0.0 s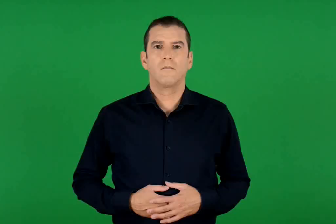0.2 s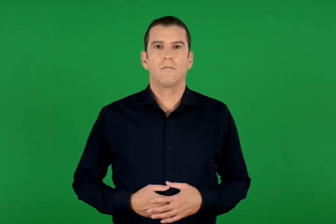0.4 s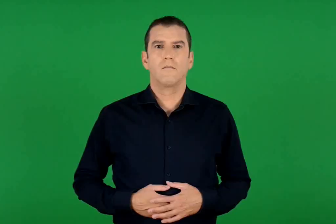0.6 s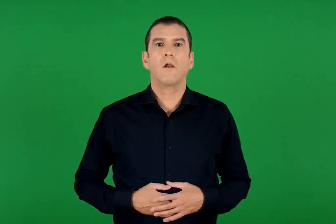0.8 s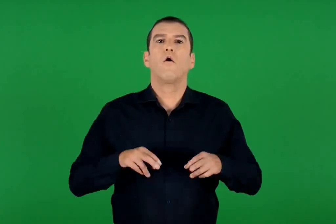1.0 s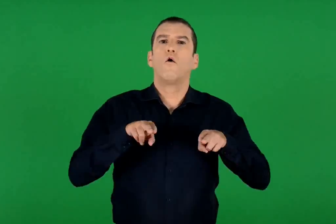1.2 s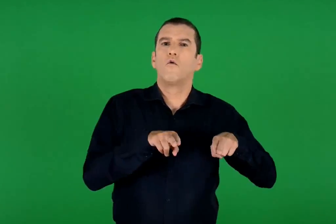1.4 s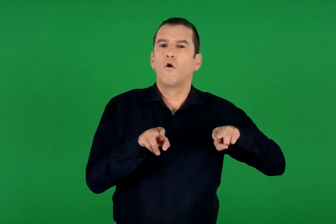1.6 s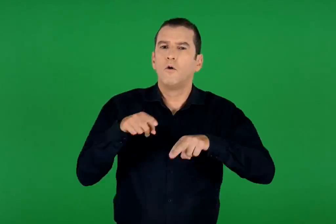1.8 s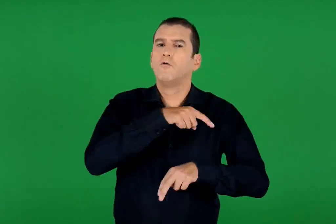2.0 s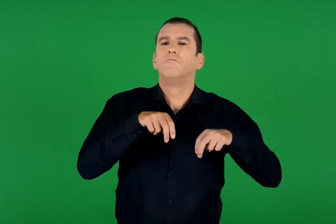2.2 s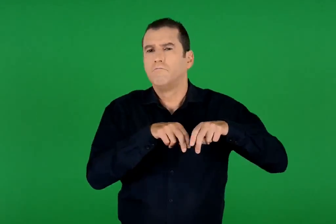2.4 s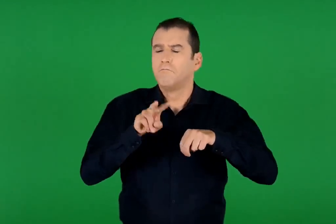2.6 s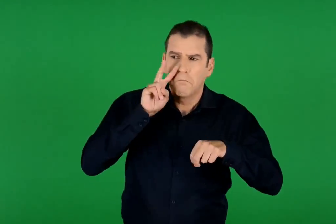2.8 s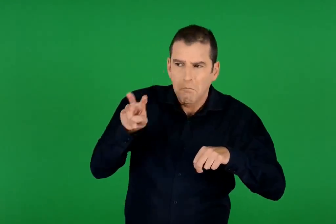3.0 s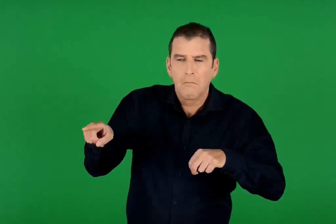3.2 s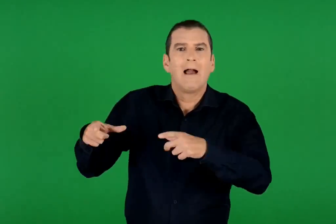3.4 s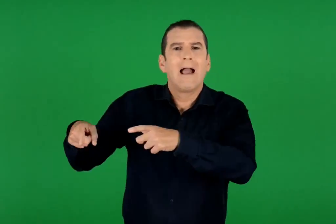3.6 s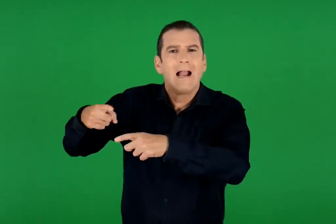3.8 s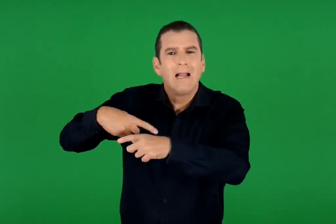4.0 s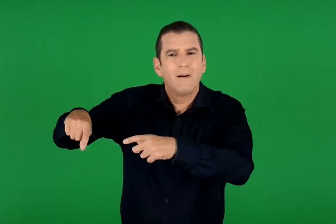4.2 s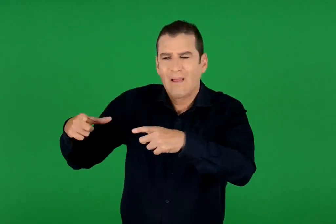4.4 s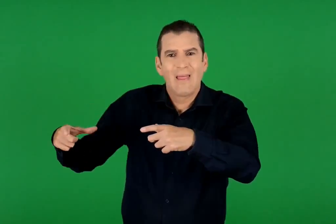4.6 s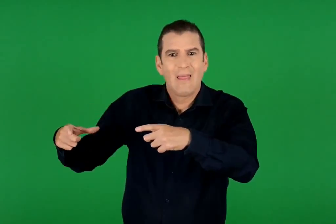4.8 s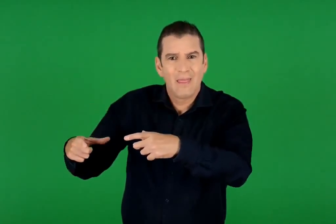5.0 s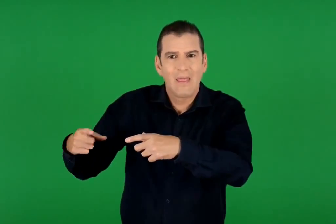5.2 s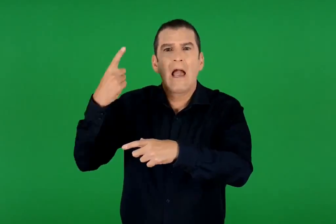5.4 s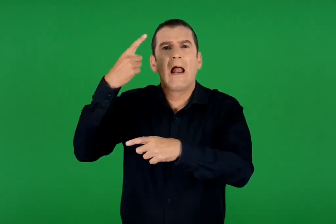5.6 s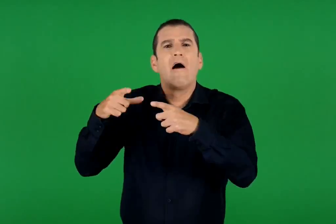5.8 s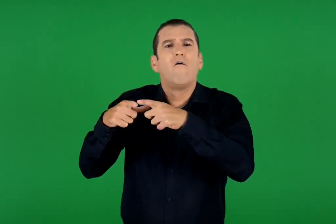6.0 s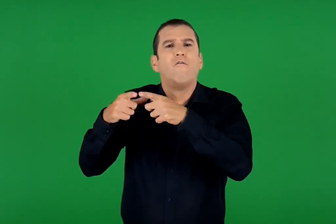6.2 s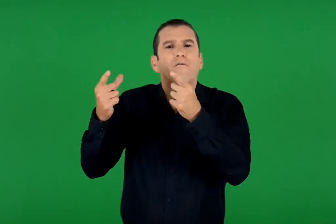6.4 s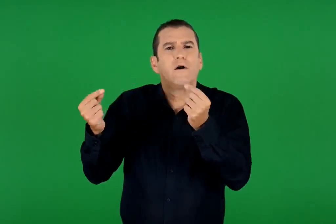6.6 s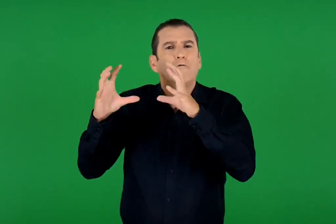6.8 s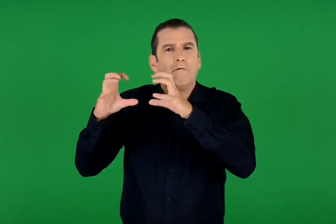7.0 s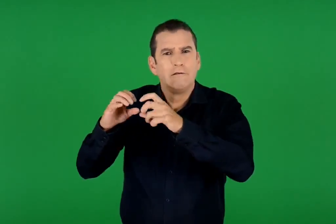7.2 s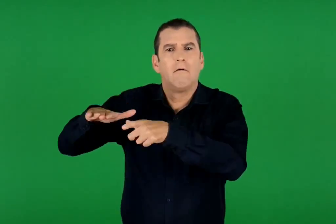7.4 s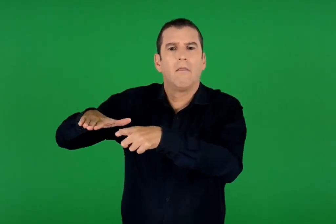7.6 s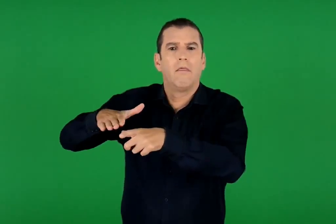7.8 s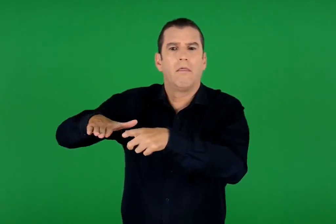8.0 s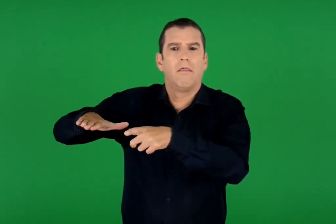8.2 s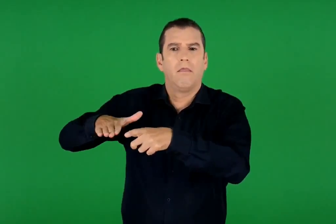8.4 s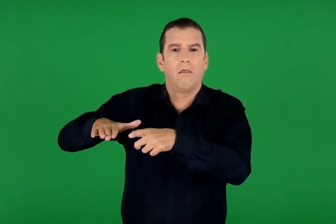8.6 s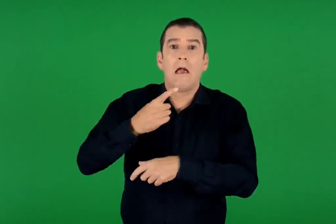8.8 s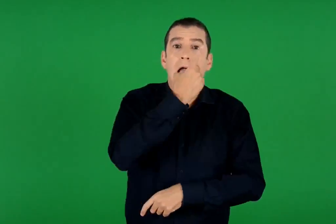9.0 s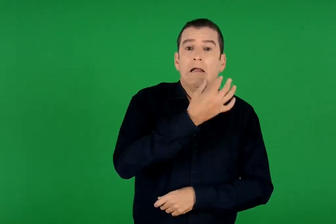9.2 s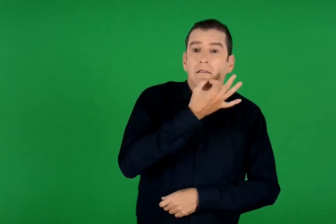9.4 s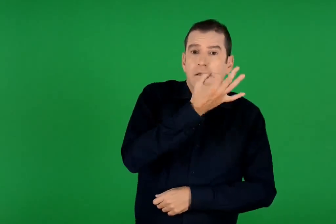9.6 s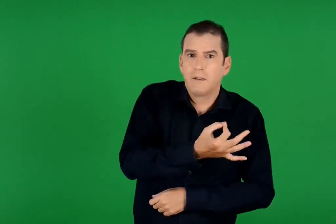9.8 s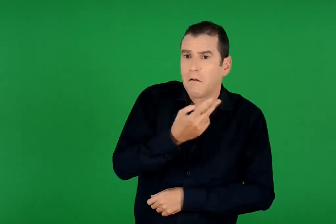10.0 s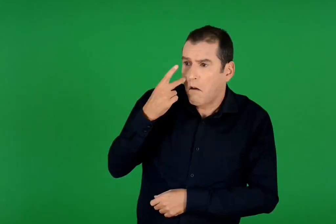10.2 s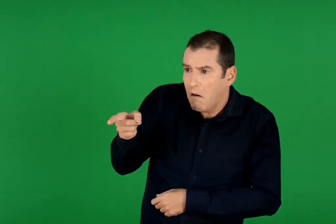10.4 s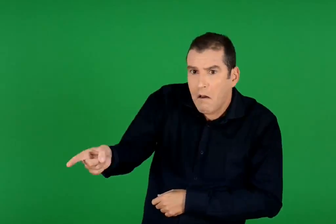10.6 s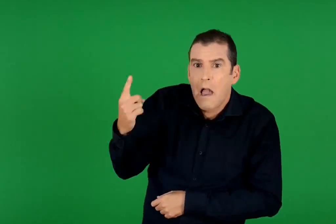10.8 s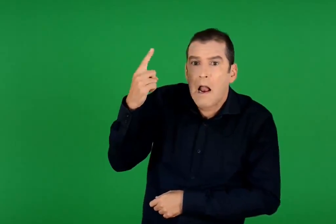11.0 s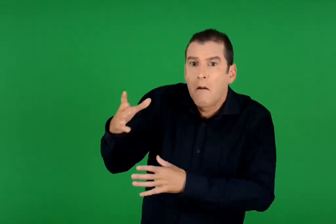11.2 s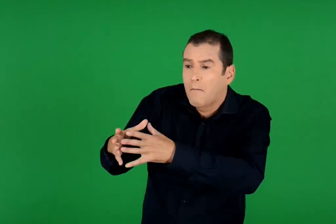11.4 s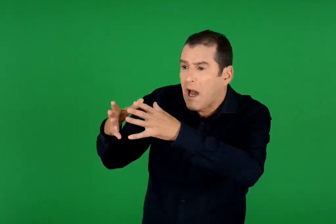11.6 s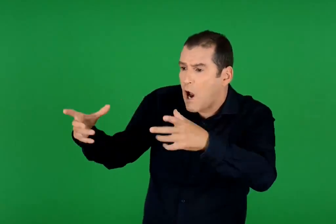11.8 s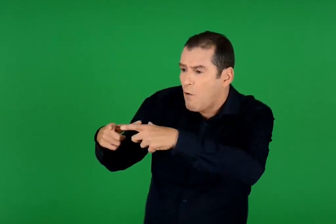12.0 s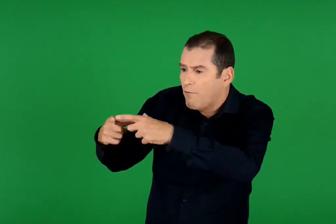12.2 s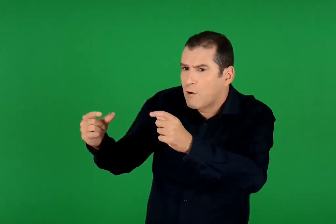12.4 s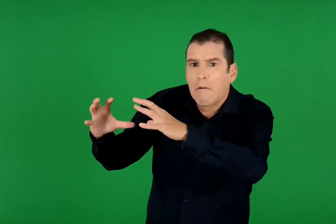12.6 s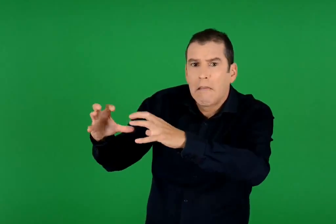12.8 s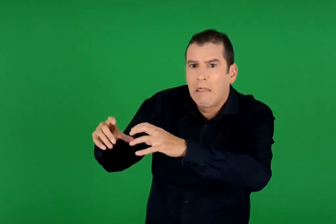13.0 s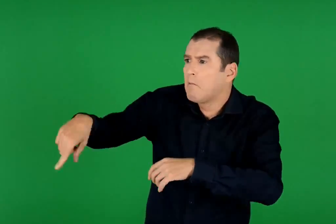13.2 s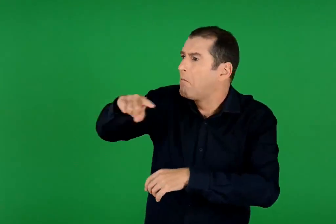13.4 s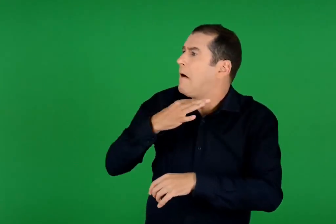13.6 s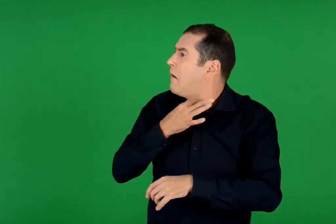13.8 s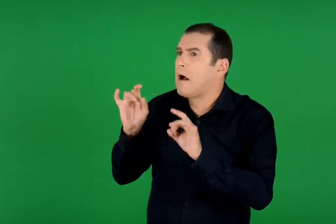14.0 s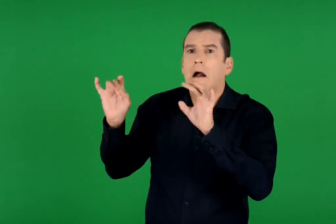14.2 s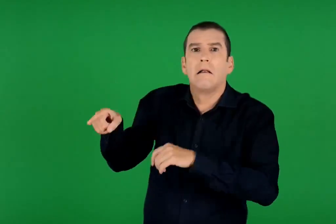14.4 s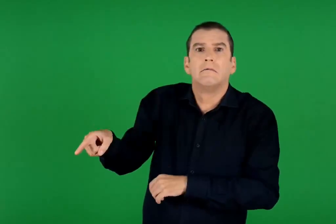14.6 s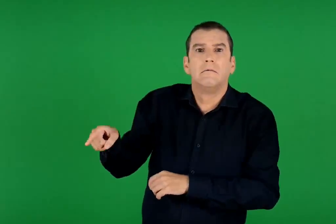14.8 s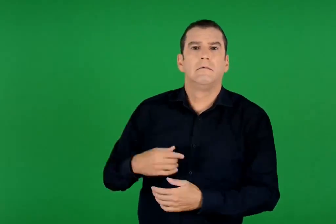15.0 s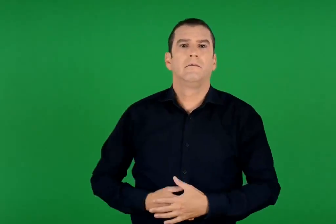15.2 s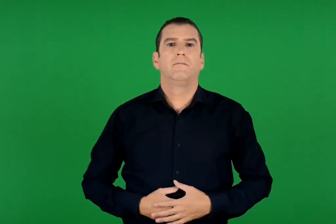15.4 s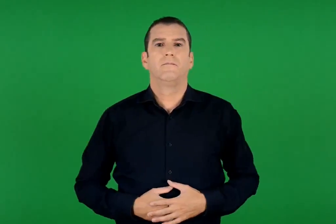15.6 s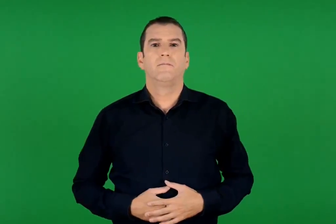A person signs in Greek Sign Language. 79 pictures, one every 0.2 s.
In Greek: στον δρόμο είδαν μια μικρή λίμνη όπου επέπλεε ένα ξερό φύλλο. υπάρχει ένα μεγάλο ξερό φύλλο που δεν το χρειάζεται κανείς , είπε ο ένας
